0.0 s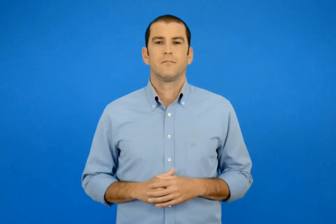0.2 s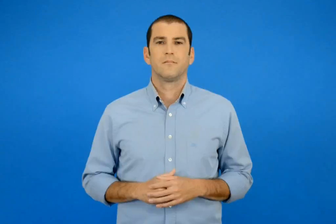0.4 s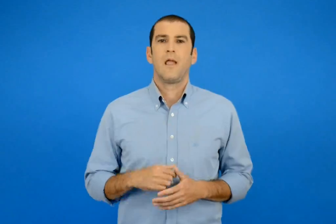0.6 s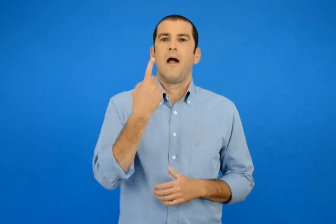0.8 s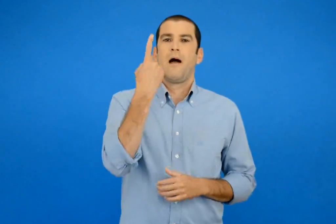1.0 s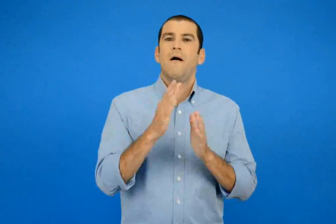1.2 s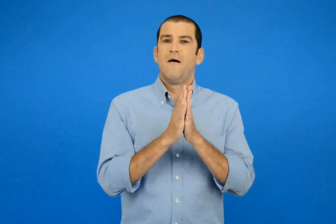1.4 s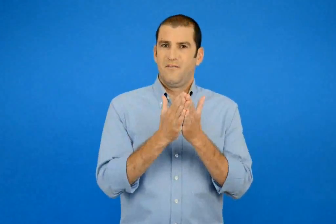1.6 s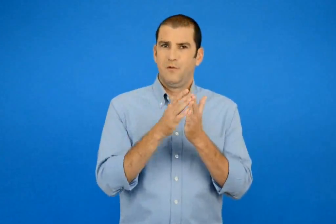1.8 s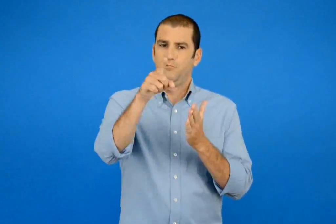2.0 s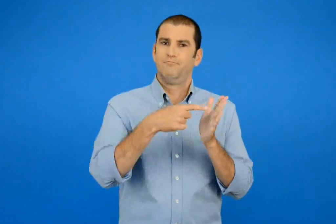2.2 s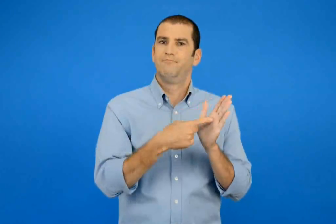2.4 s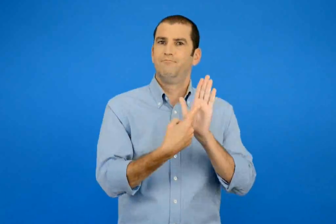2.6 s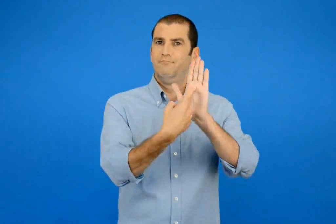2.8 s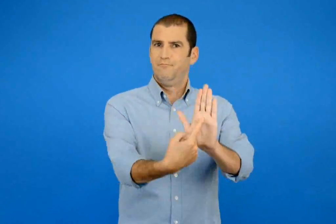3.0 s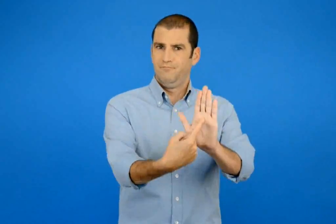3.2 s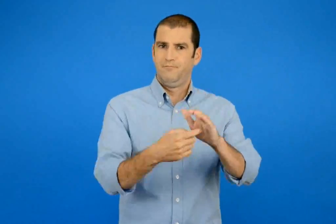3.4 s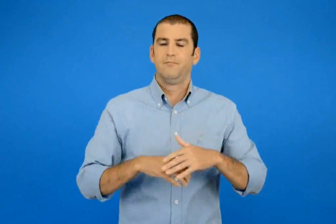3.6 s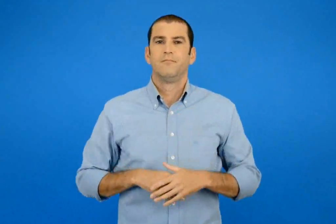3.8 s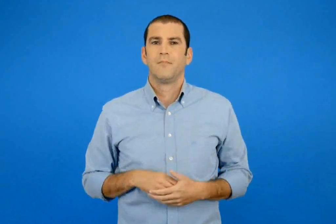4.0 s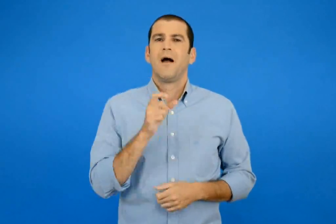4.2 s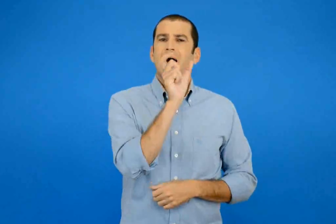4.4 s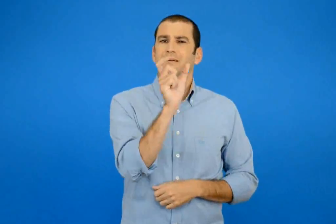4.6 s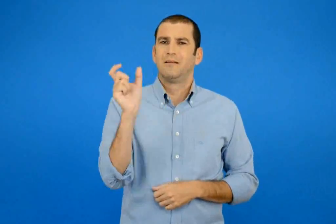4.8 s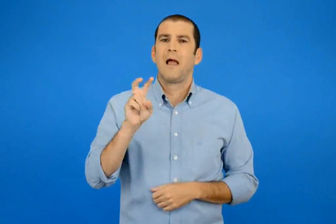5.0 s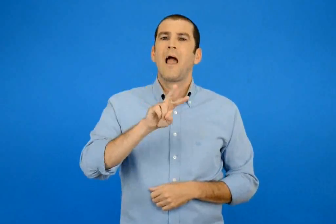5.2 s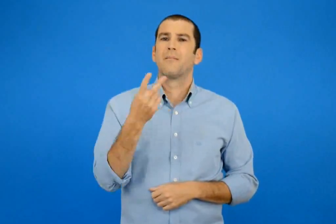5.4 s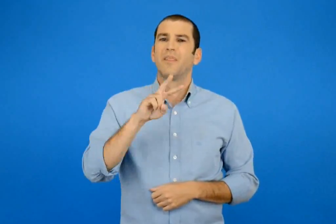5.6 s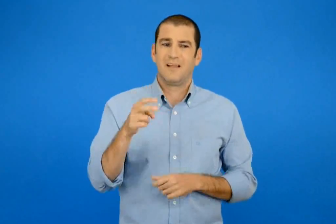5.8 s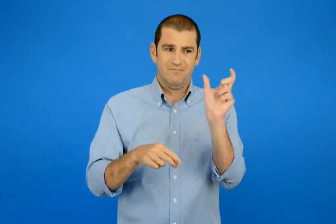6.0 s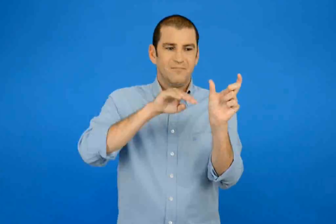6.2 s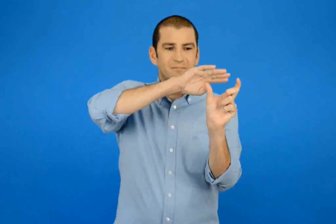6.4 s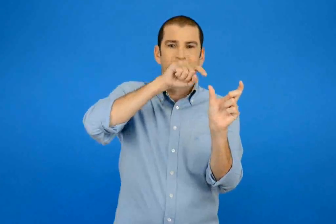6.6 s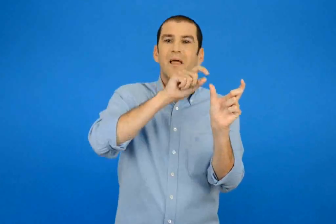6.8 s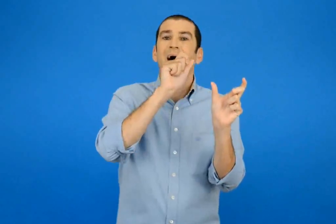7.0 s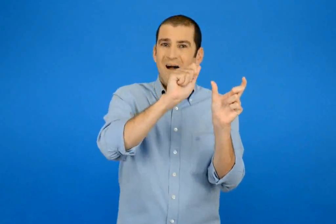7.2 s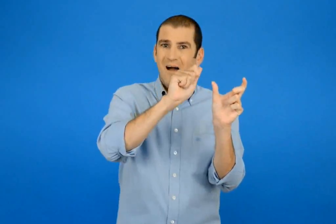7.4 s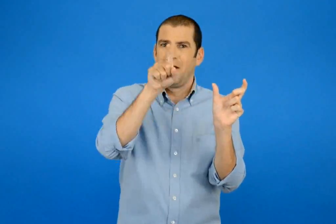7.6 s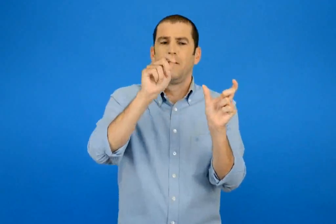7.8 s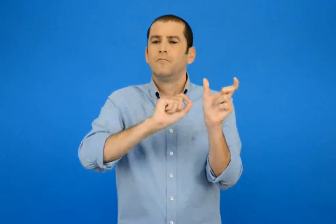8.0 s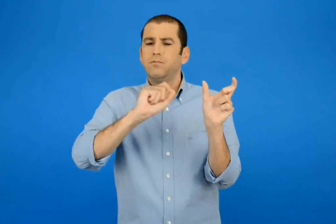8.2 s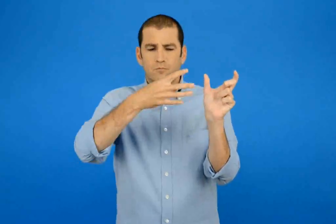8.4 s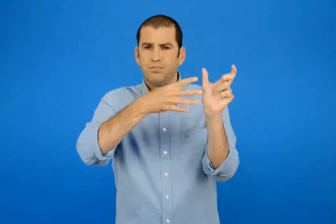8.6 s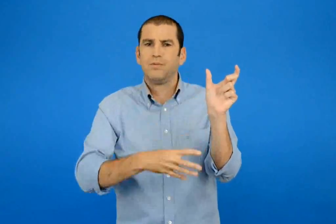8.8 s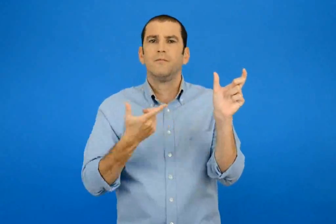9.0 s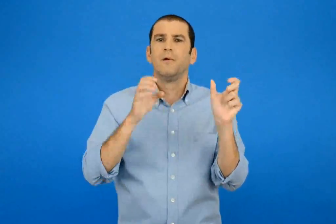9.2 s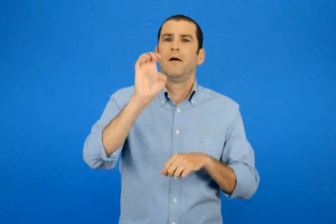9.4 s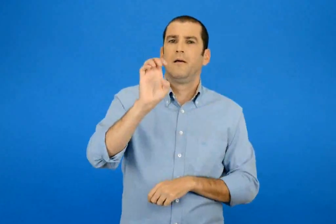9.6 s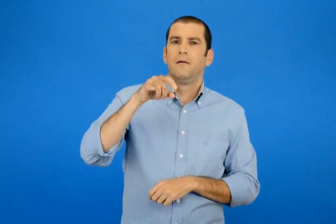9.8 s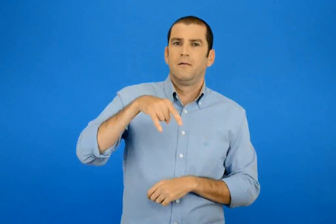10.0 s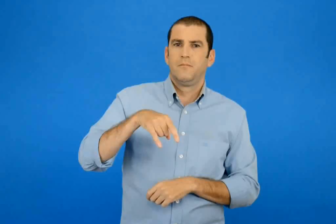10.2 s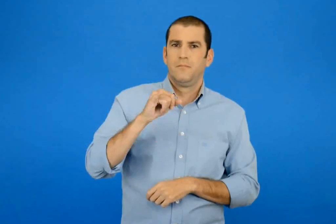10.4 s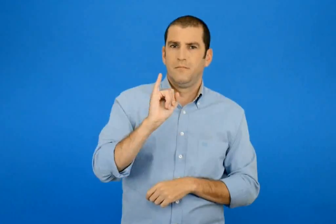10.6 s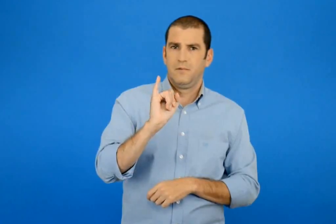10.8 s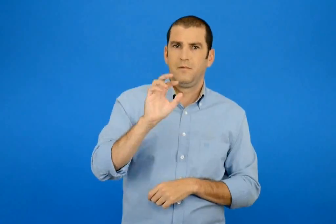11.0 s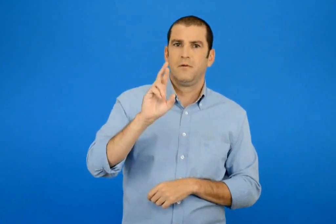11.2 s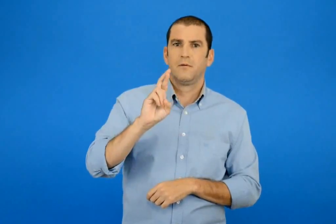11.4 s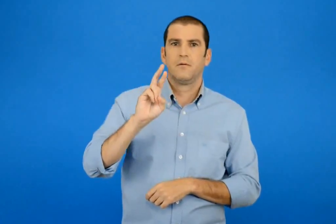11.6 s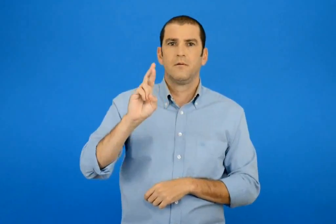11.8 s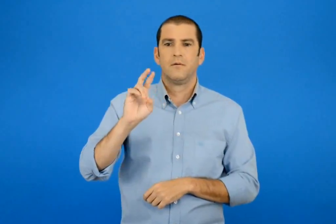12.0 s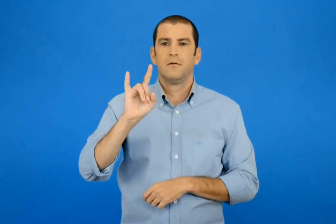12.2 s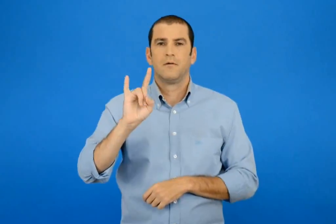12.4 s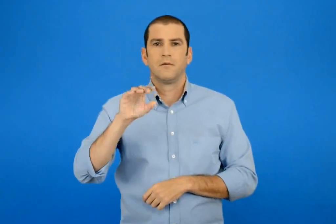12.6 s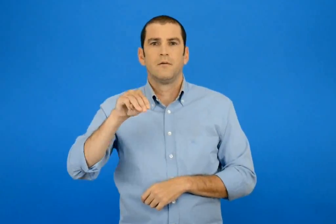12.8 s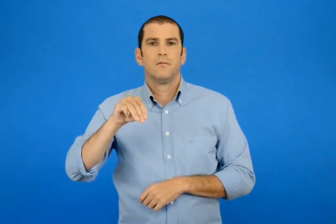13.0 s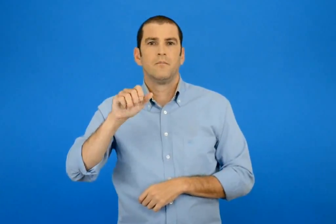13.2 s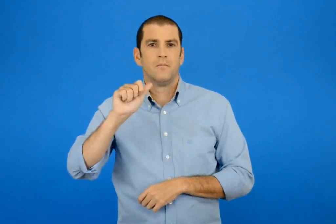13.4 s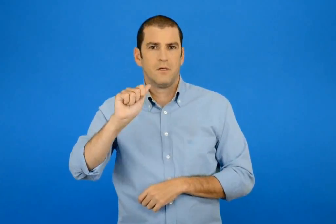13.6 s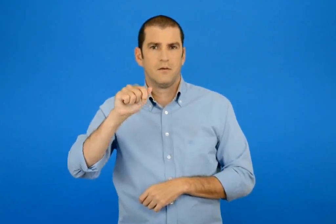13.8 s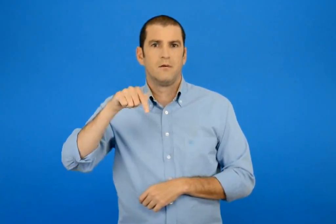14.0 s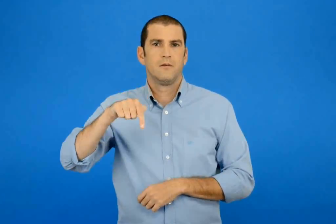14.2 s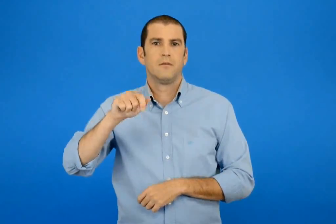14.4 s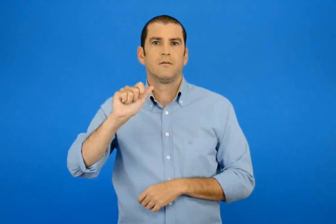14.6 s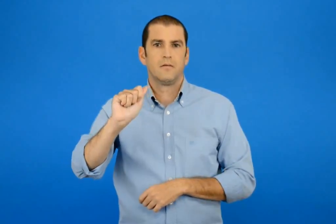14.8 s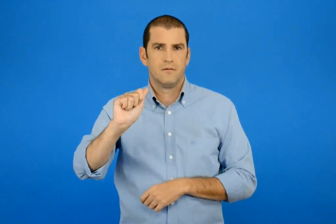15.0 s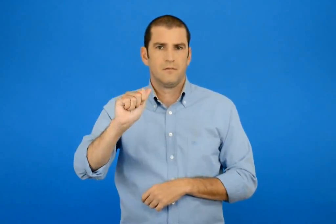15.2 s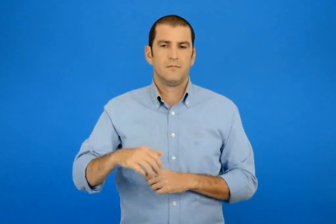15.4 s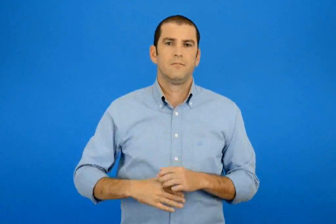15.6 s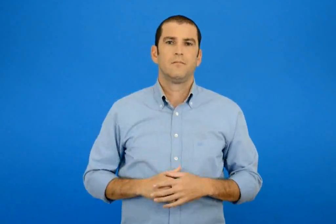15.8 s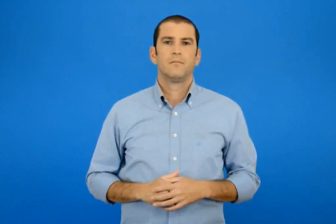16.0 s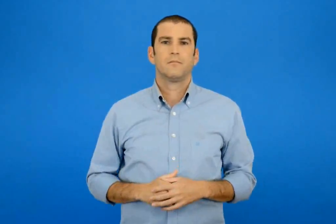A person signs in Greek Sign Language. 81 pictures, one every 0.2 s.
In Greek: να παρουσιάσεις ένα βιβλίο να φτιάχνεις επιρρήματα σε α άλφα από επίθετα
